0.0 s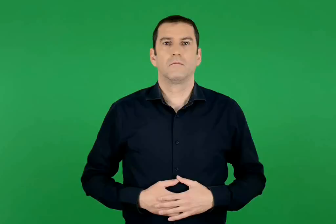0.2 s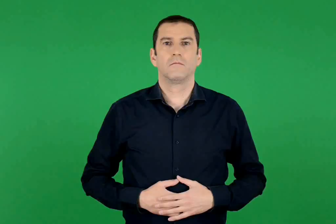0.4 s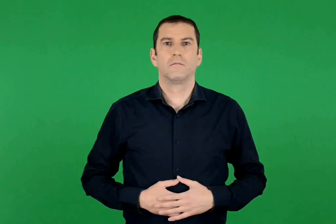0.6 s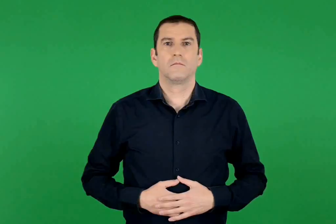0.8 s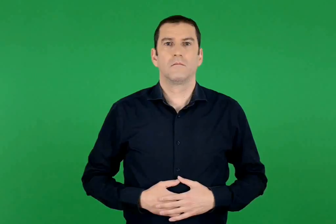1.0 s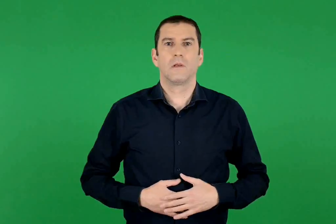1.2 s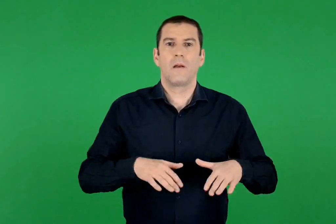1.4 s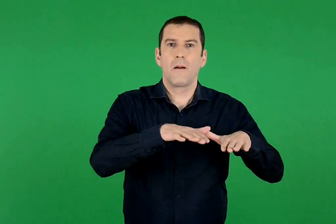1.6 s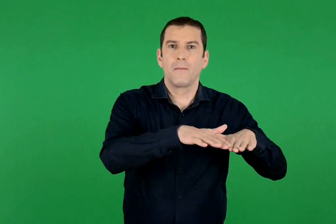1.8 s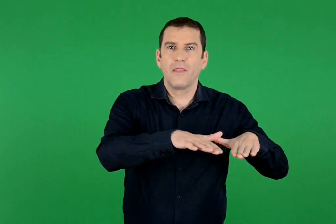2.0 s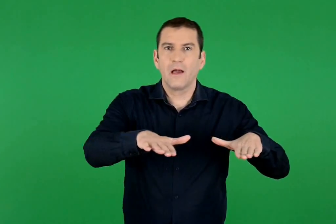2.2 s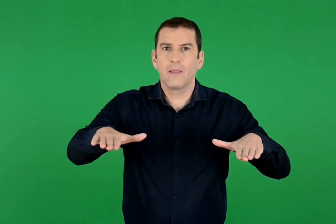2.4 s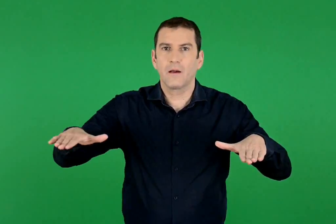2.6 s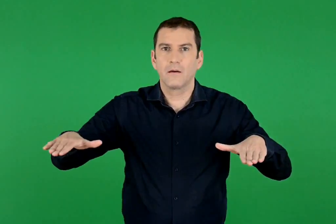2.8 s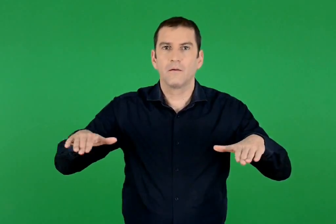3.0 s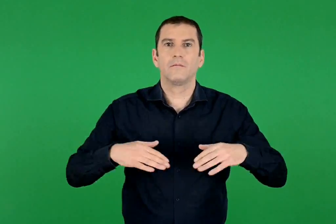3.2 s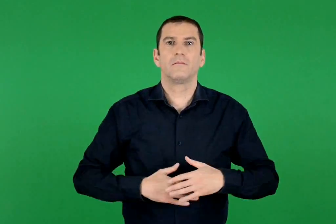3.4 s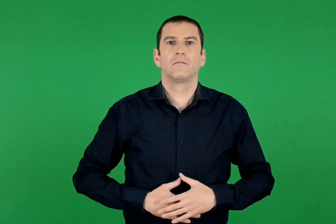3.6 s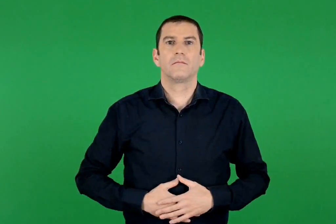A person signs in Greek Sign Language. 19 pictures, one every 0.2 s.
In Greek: πεδιάδα
